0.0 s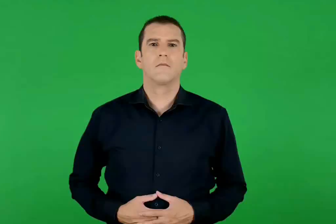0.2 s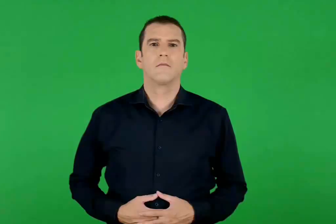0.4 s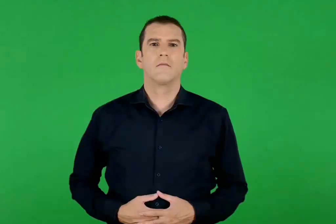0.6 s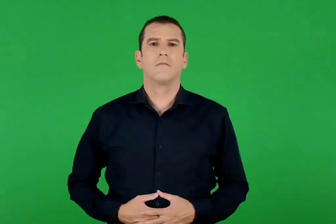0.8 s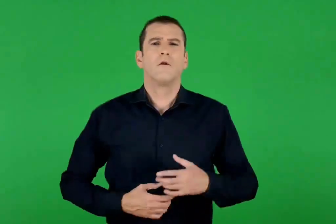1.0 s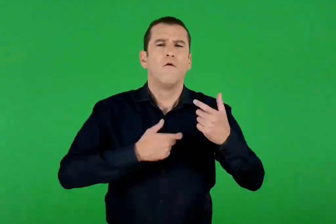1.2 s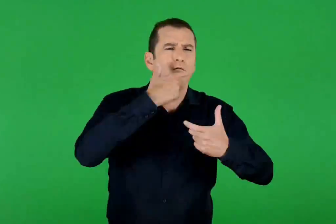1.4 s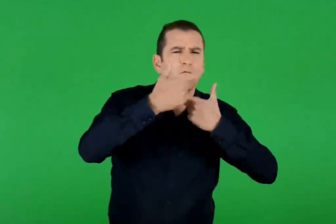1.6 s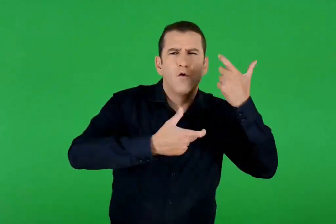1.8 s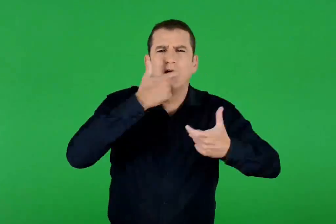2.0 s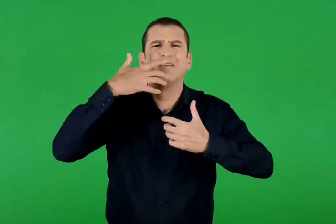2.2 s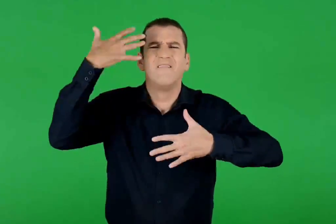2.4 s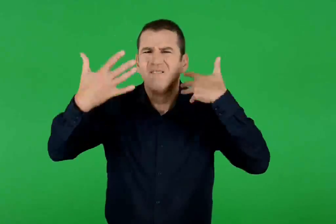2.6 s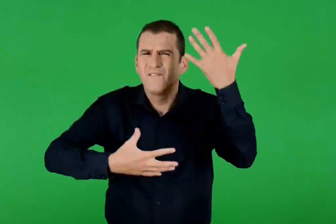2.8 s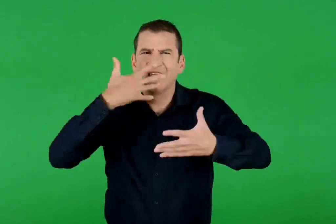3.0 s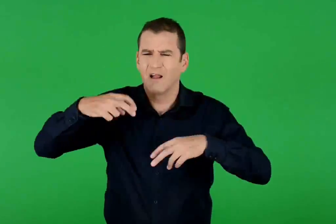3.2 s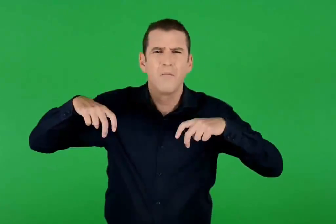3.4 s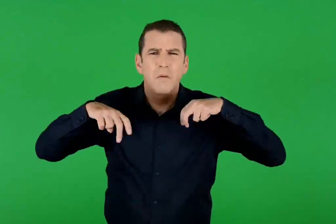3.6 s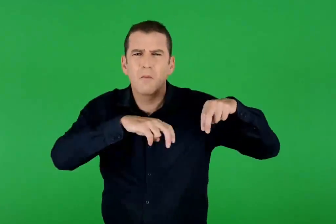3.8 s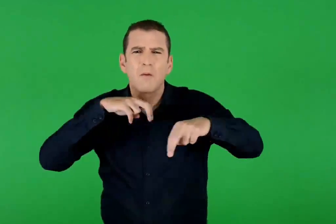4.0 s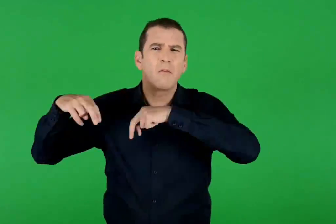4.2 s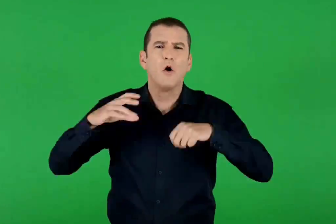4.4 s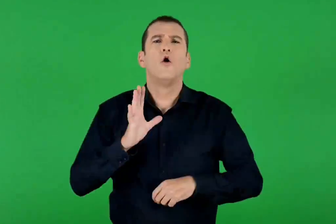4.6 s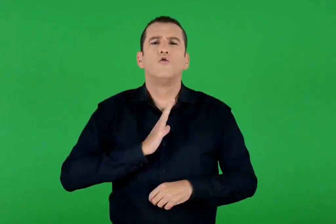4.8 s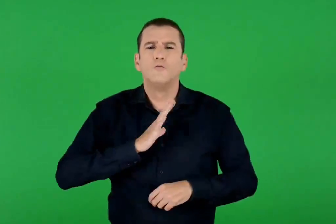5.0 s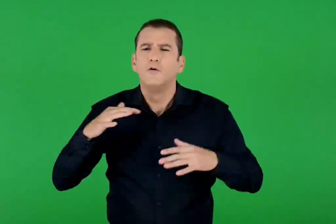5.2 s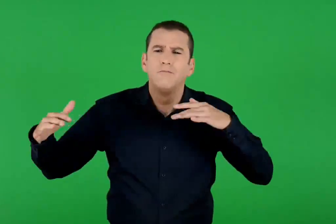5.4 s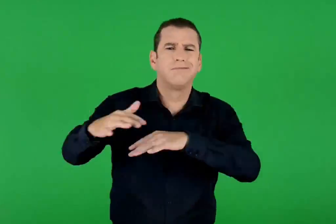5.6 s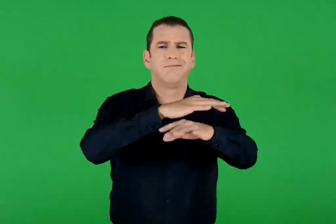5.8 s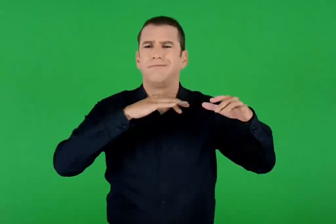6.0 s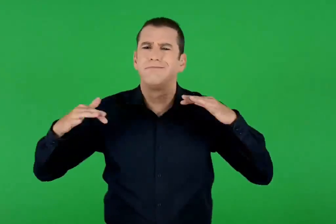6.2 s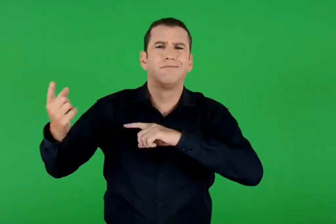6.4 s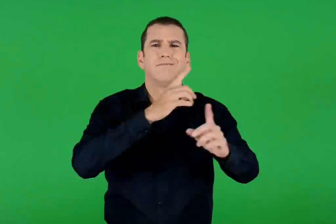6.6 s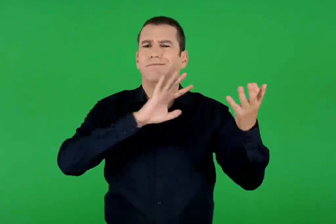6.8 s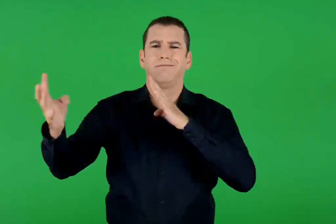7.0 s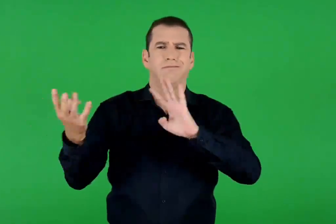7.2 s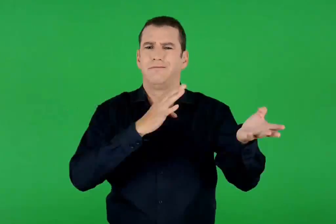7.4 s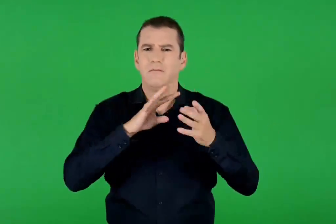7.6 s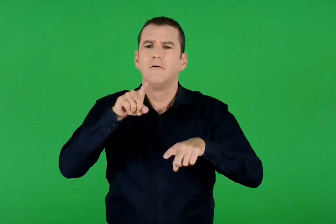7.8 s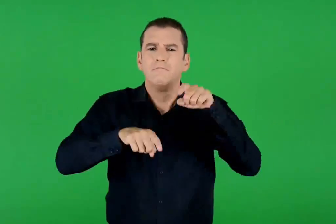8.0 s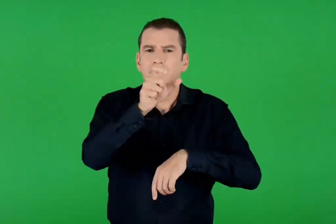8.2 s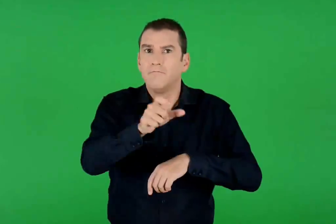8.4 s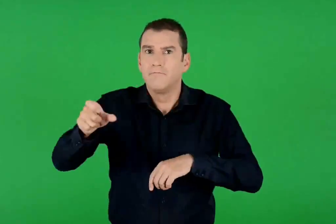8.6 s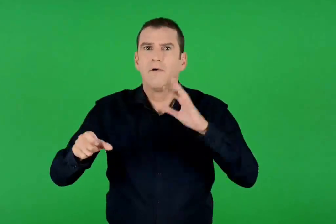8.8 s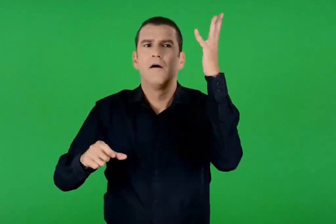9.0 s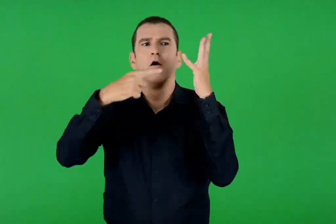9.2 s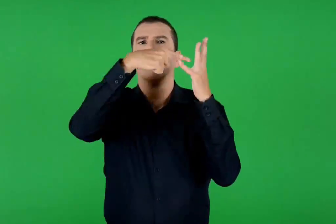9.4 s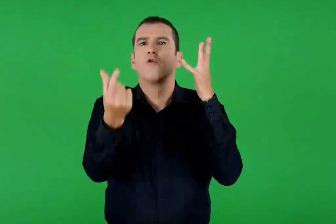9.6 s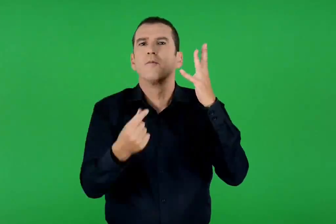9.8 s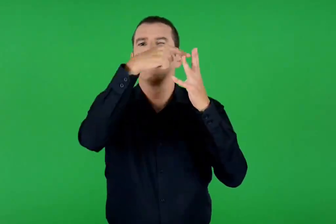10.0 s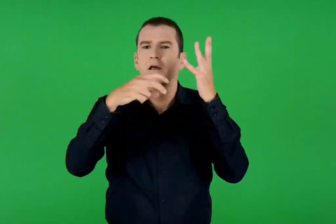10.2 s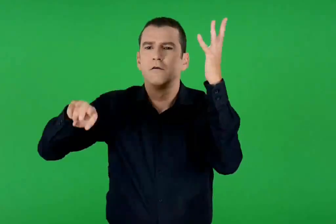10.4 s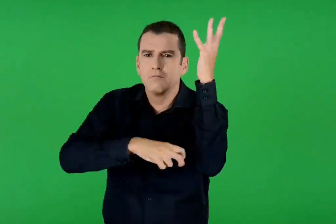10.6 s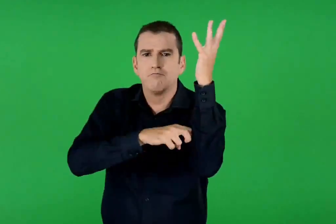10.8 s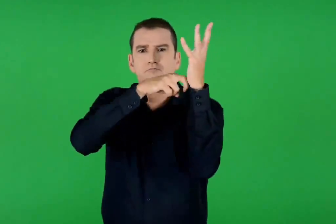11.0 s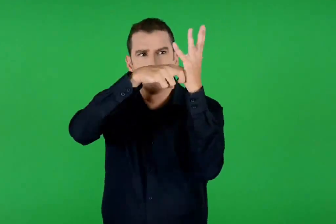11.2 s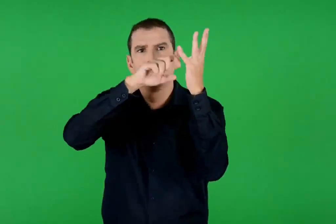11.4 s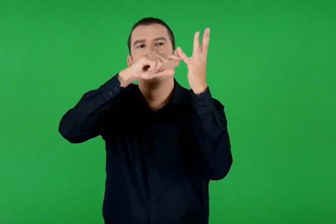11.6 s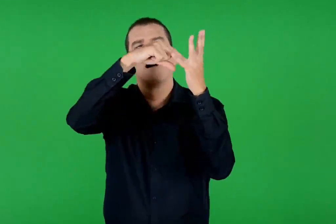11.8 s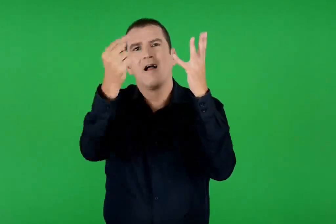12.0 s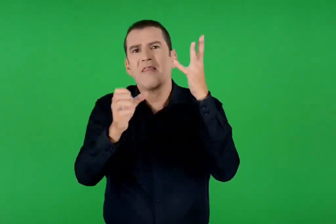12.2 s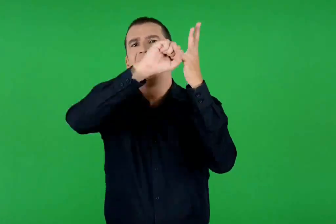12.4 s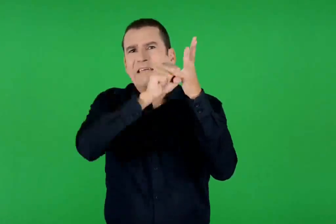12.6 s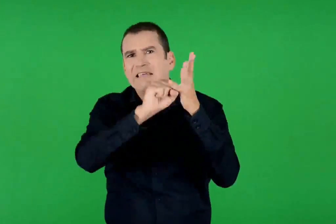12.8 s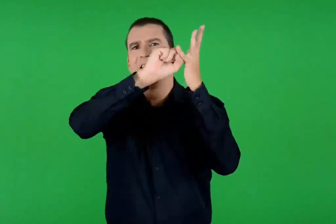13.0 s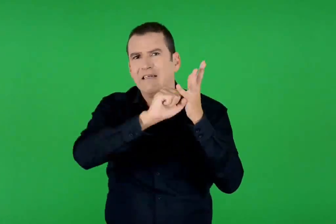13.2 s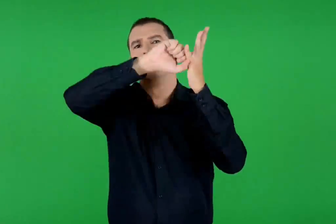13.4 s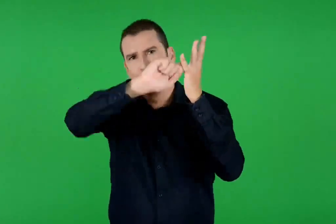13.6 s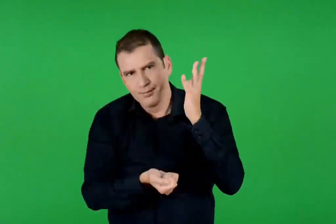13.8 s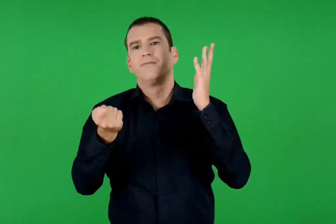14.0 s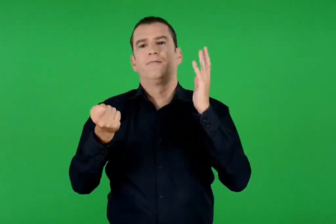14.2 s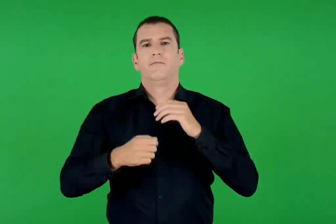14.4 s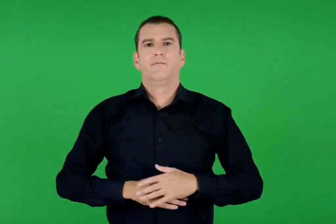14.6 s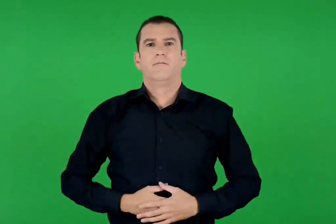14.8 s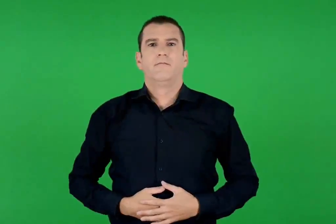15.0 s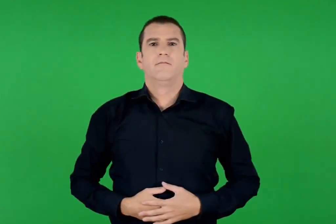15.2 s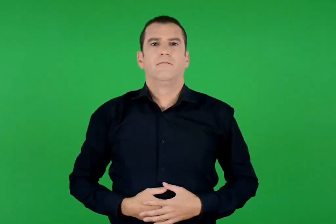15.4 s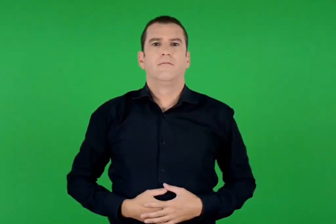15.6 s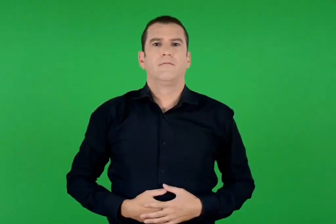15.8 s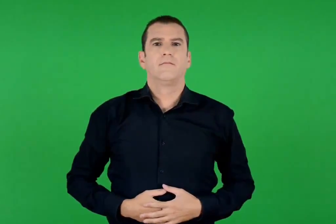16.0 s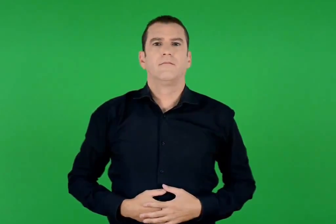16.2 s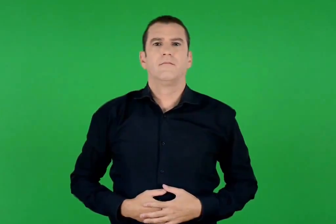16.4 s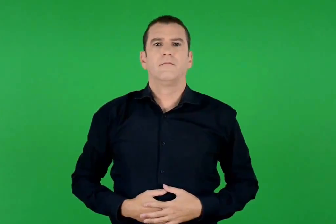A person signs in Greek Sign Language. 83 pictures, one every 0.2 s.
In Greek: φωνές , φασαρία , ποδοβολητά κόσμος πήγαινε κι ερχόταν , ερχόταν και πήγαινε κάποιοι είχαν ανέβει στις χουρμαδιές και τράβαγαν τα κλαδιά ώσπου να σπάσουν
